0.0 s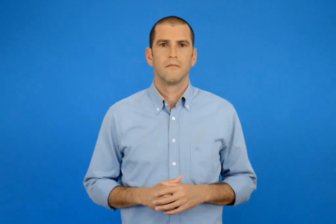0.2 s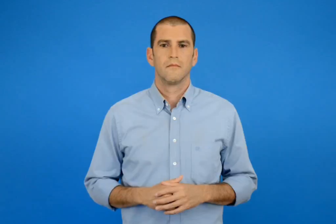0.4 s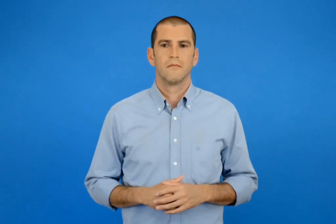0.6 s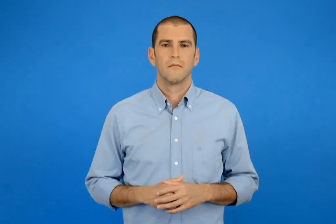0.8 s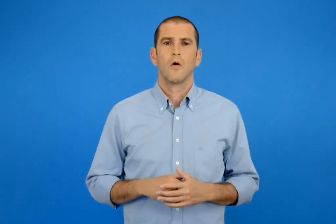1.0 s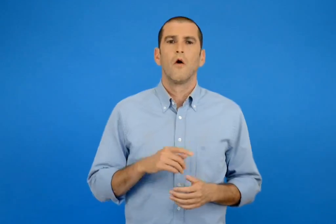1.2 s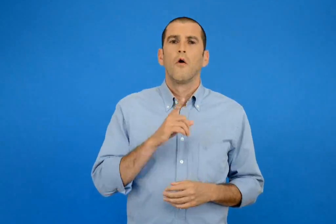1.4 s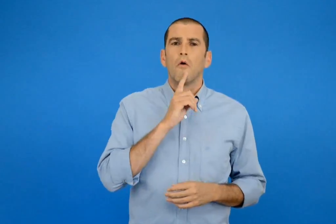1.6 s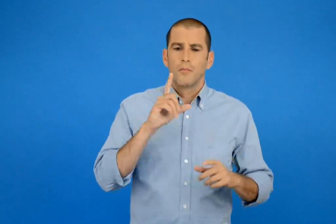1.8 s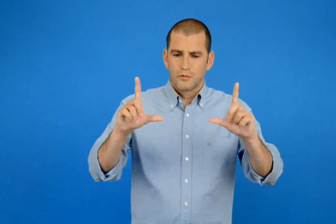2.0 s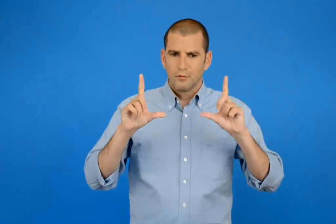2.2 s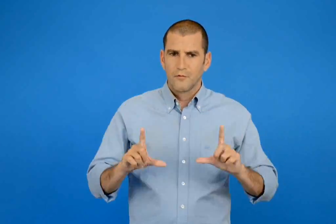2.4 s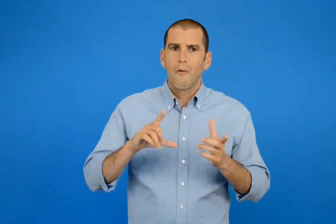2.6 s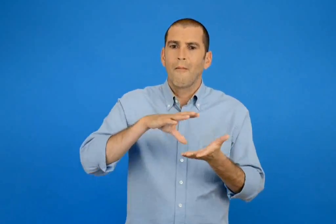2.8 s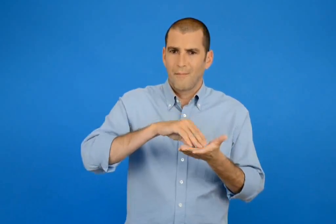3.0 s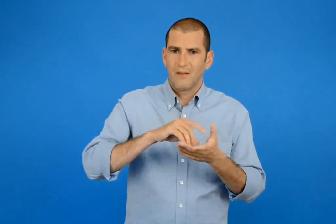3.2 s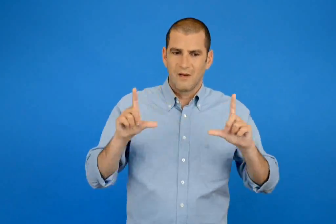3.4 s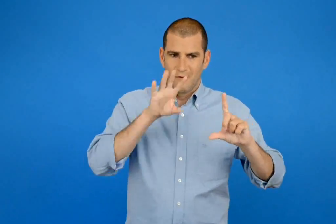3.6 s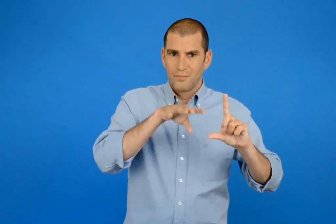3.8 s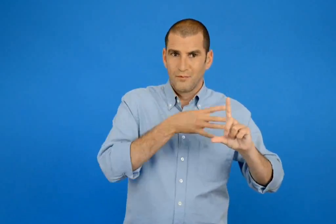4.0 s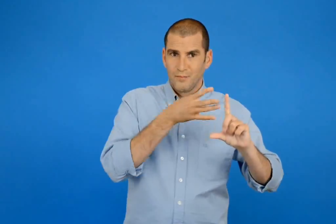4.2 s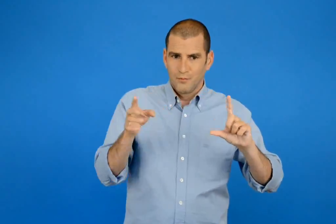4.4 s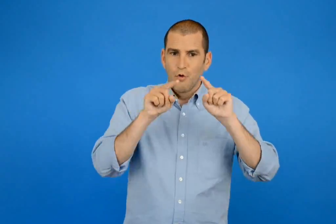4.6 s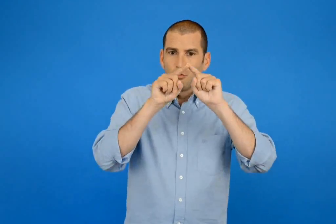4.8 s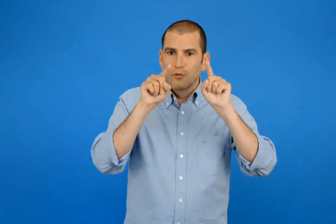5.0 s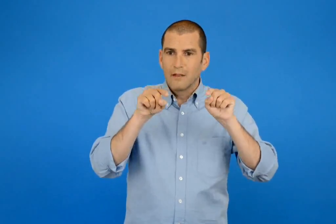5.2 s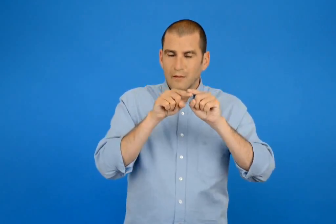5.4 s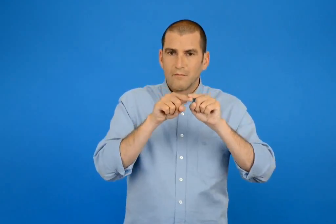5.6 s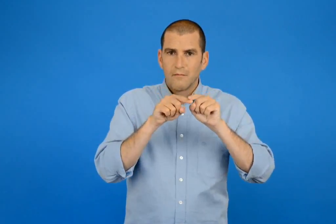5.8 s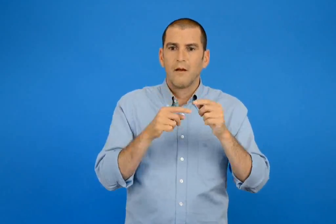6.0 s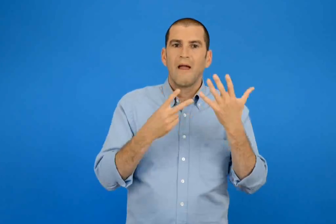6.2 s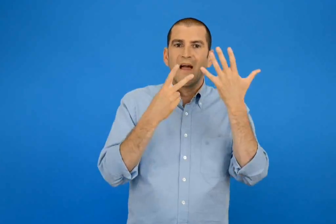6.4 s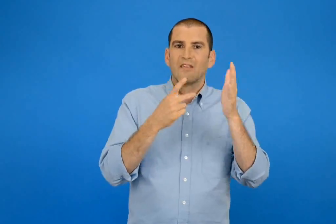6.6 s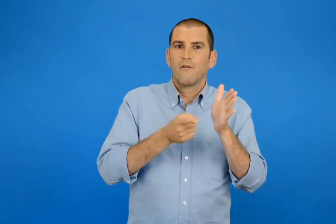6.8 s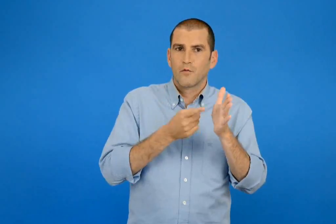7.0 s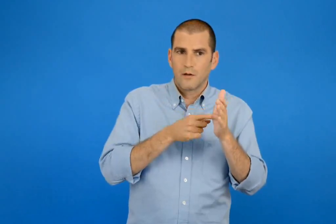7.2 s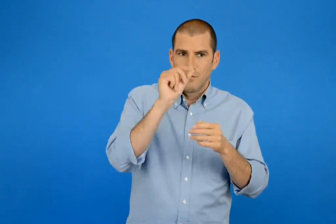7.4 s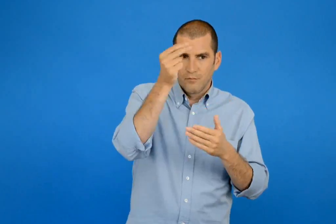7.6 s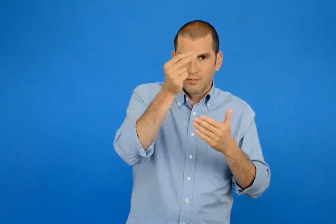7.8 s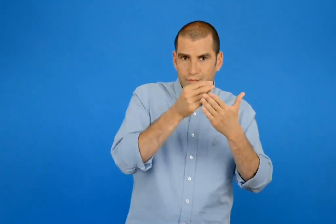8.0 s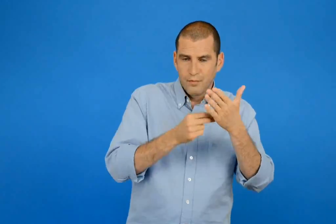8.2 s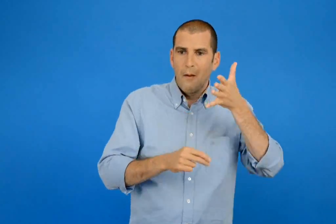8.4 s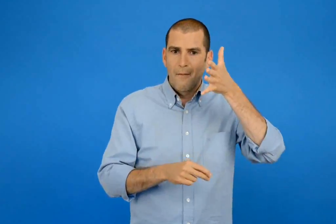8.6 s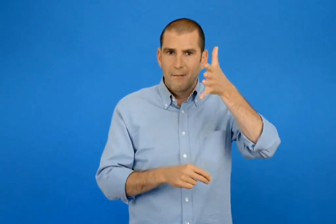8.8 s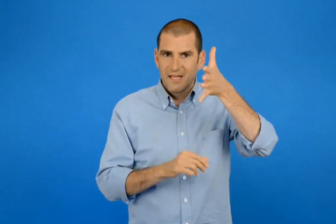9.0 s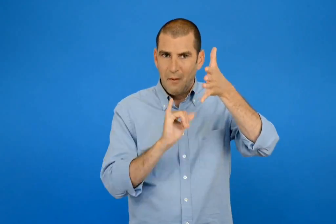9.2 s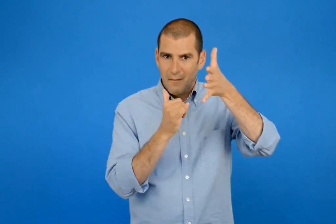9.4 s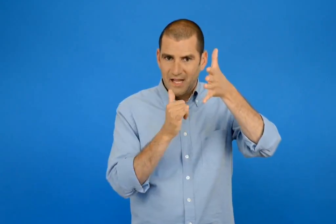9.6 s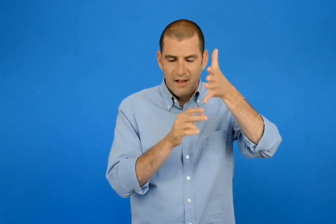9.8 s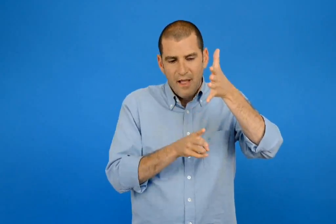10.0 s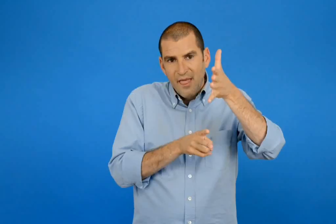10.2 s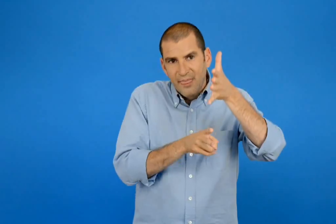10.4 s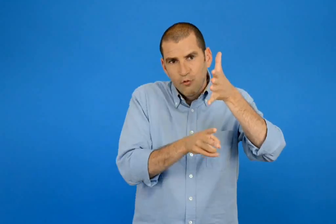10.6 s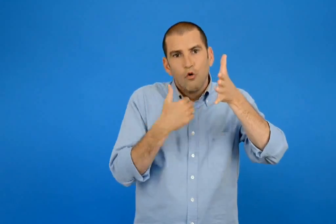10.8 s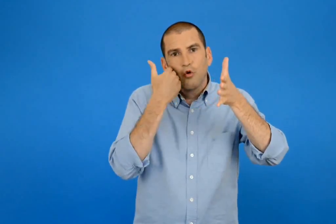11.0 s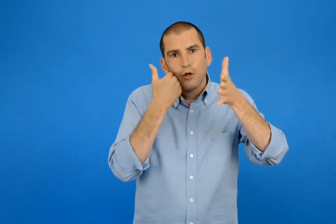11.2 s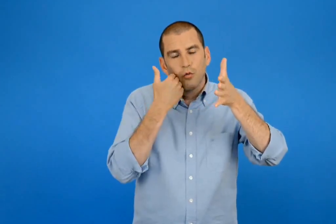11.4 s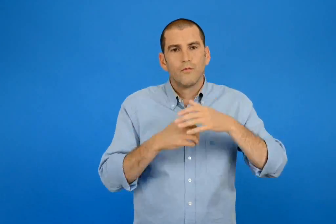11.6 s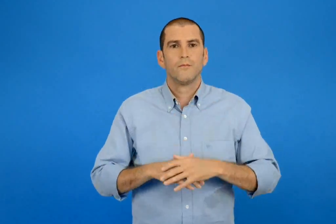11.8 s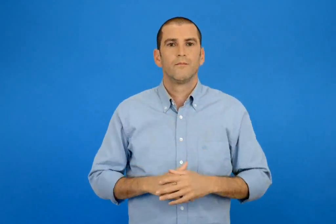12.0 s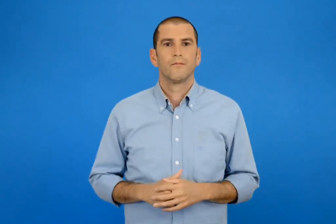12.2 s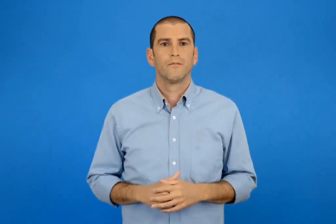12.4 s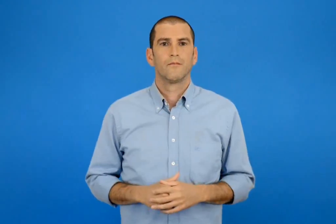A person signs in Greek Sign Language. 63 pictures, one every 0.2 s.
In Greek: χρωματίζω κάθε φορά το 7 με 5 μπλε + 2 κόκκινα κουτάκια όπως στο παράδειγμα
